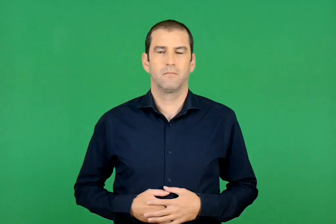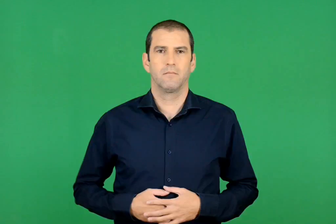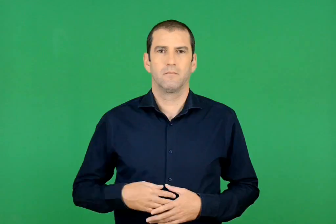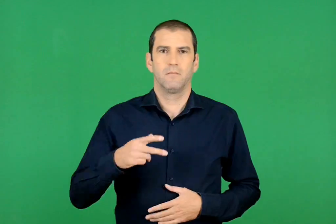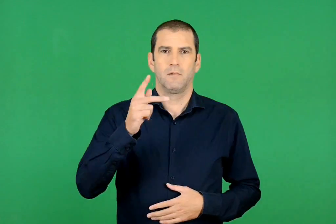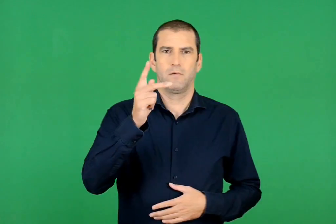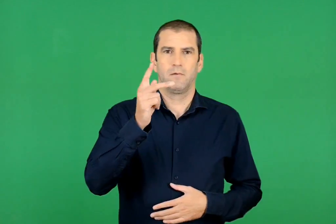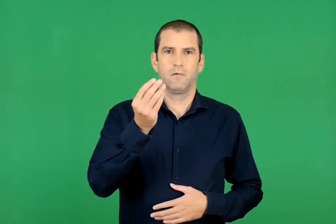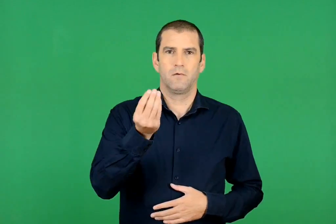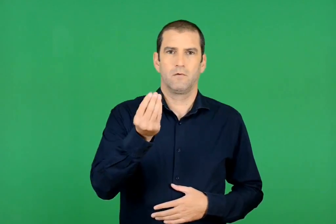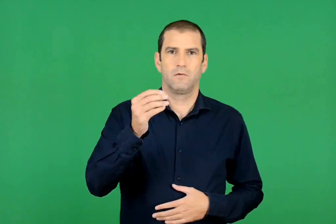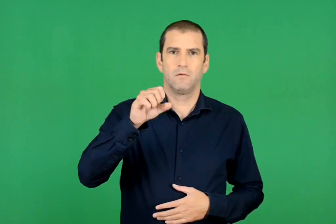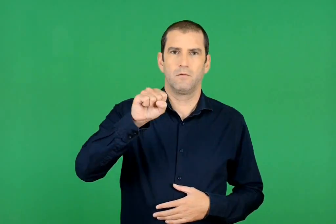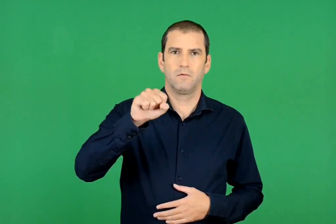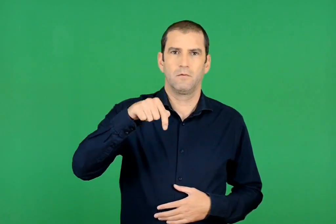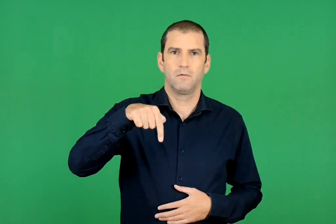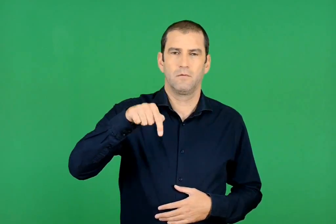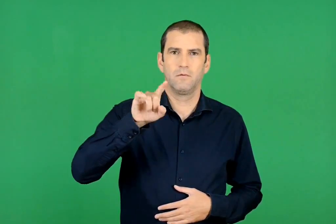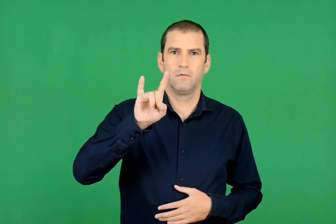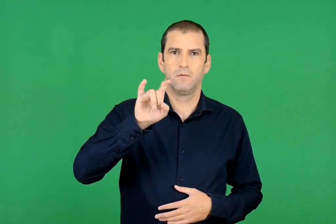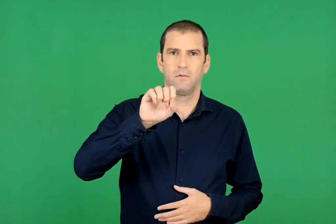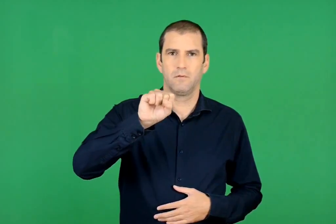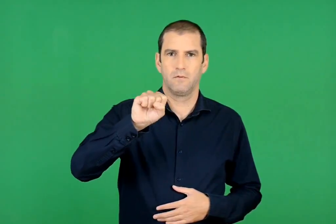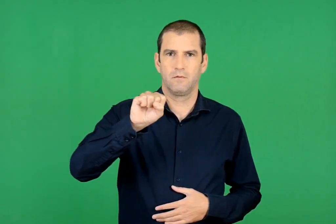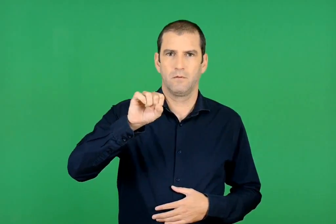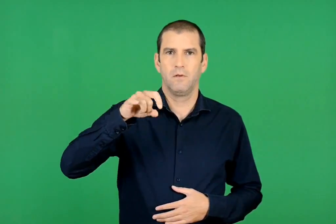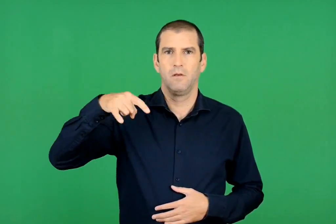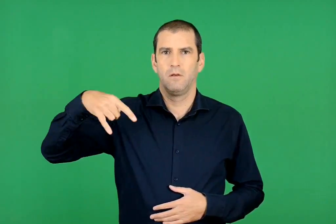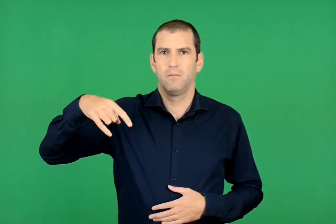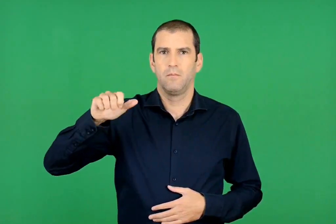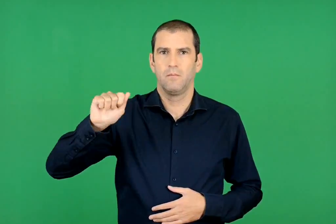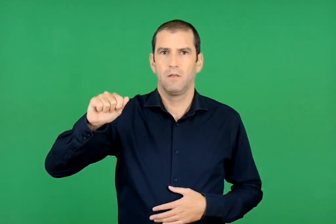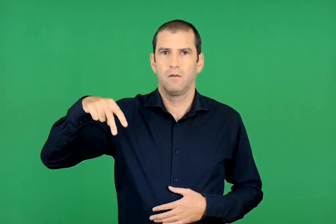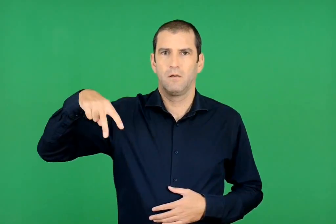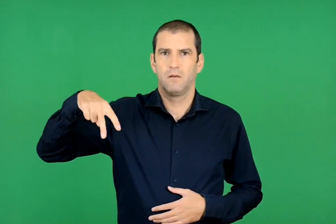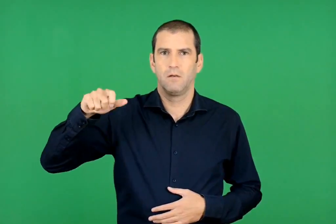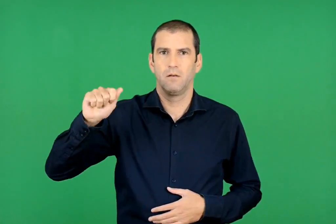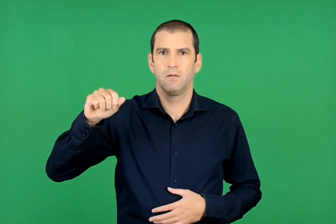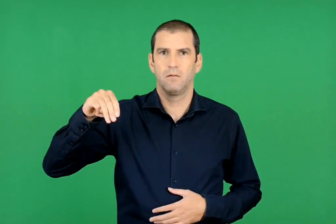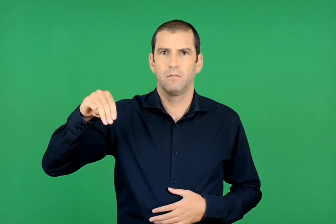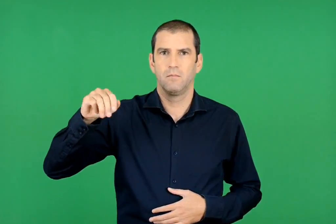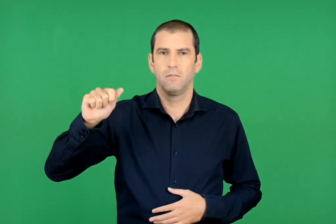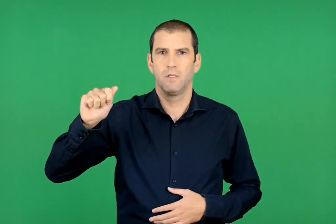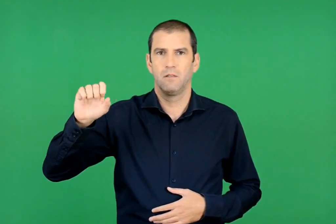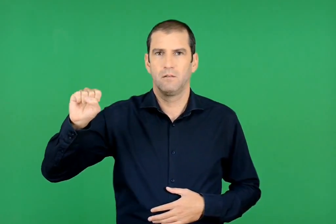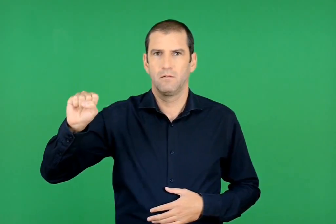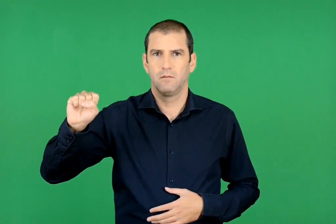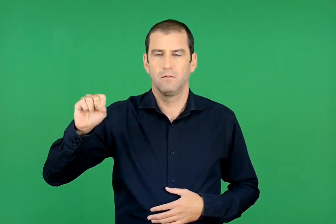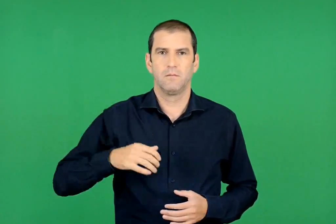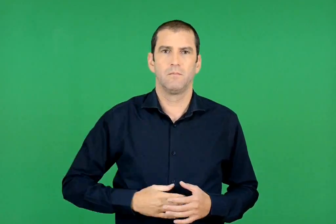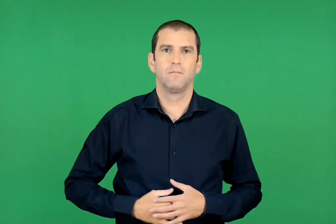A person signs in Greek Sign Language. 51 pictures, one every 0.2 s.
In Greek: κωστής παλαμάς κείμενα για την υγειά και τον αθλητισμό
